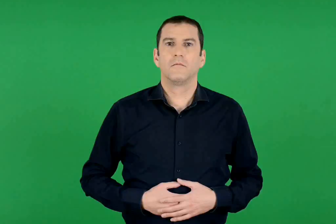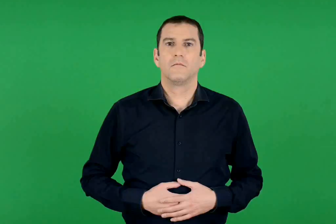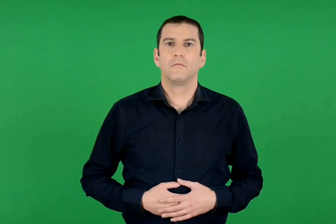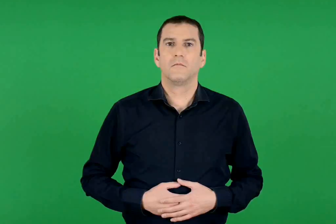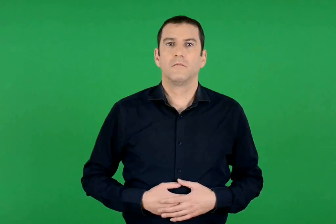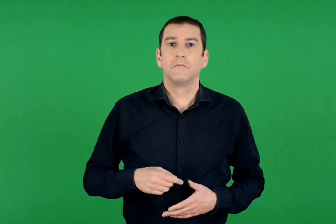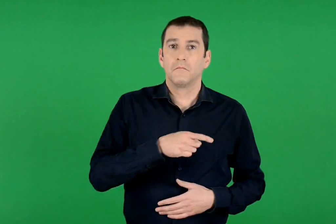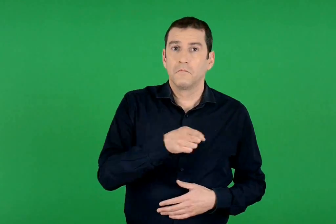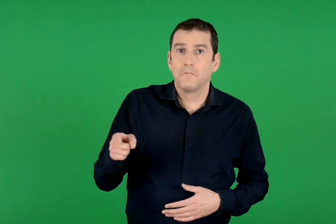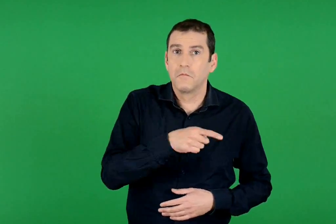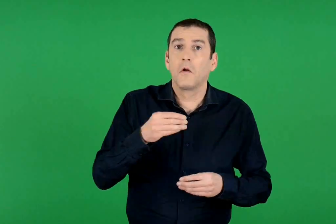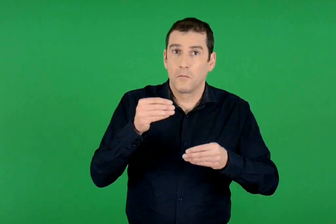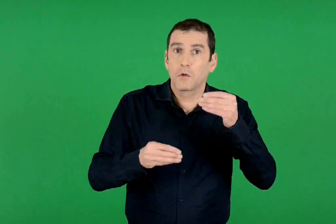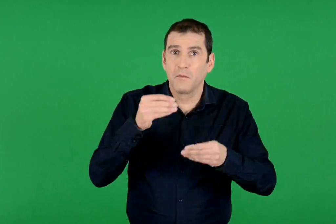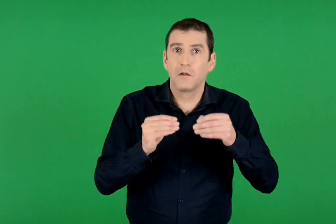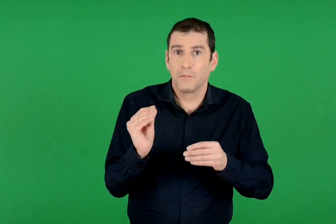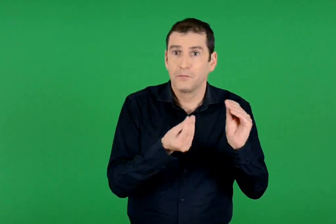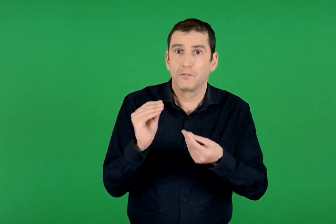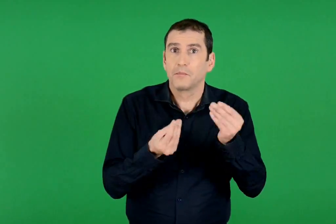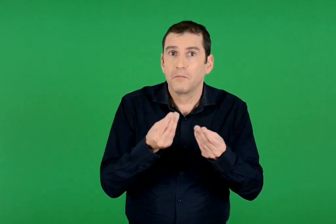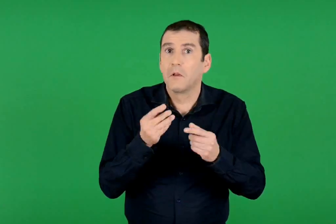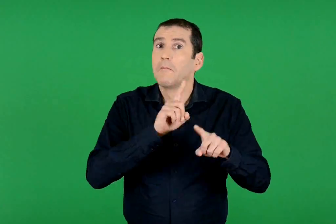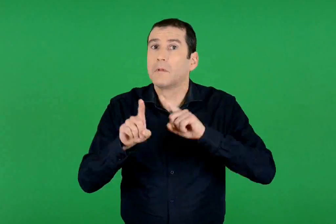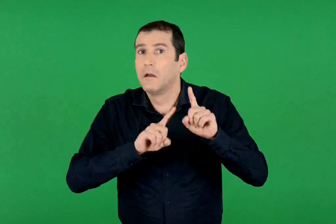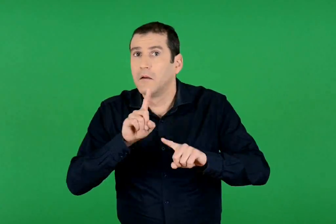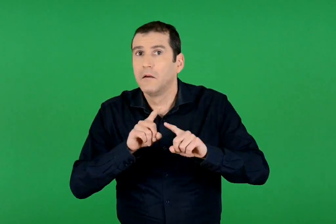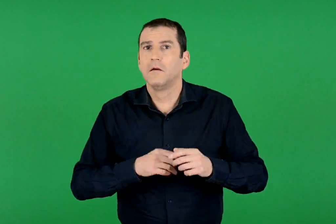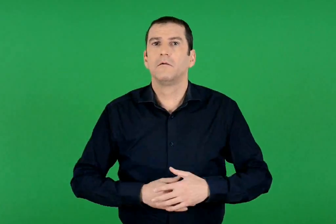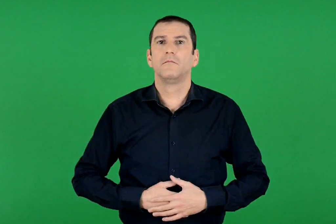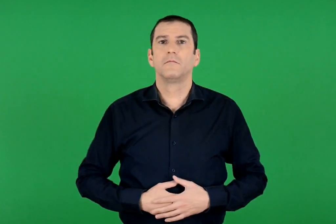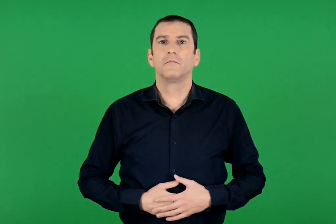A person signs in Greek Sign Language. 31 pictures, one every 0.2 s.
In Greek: δημιουργούν προβλήματα ; ποια ;
